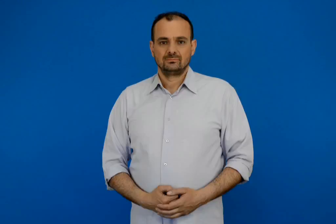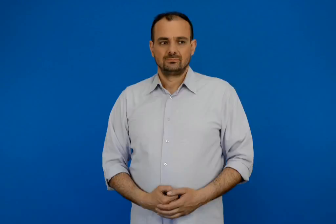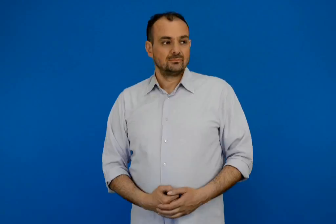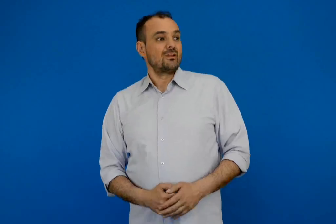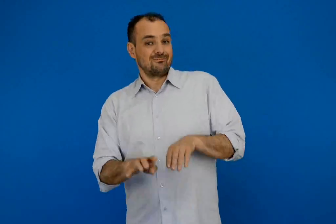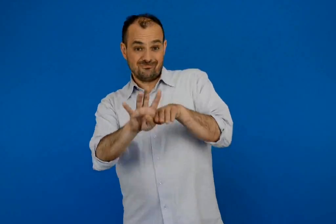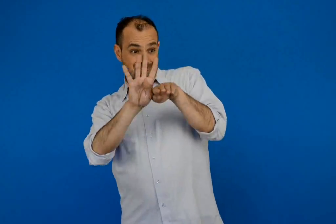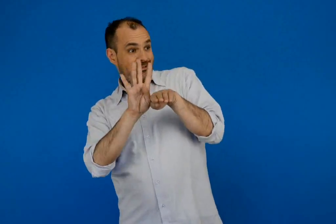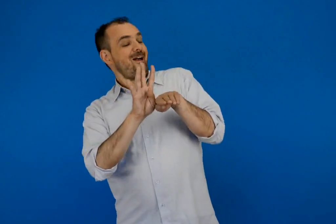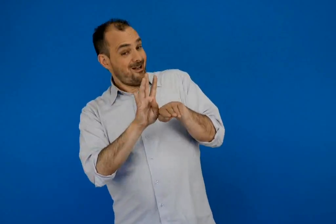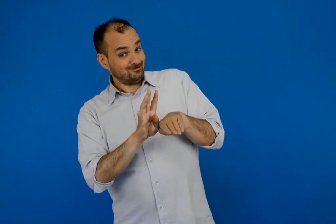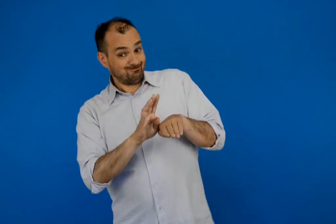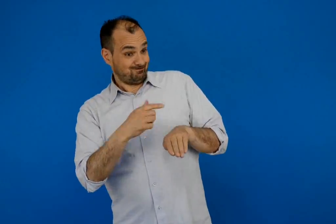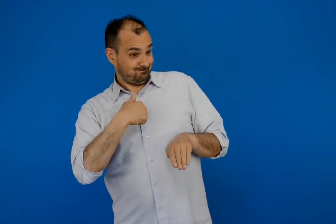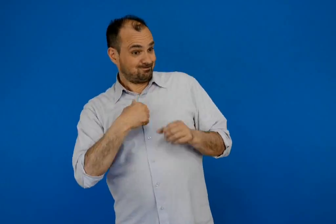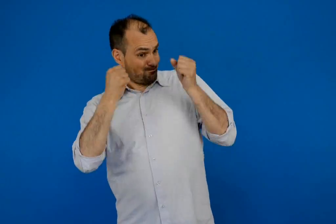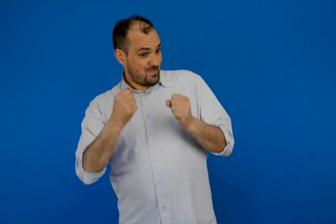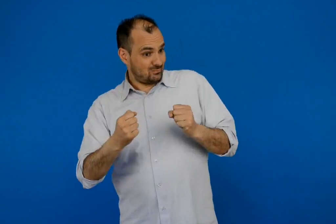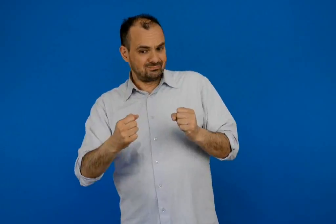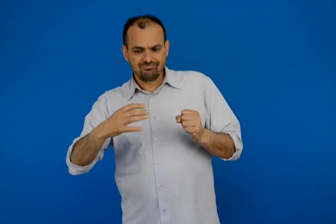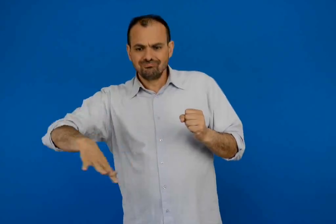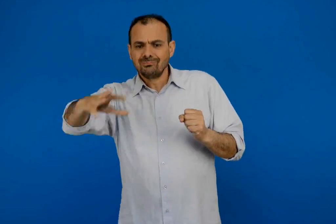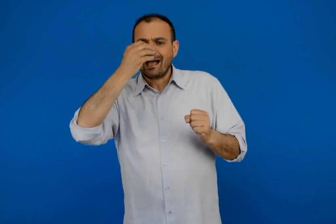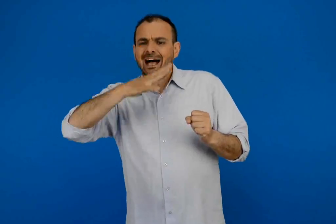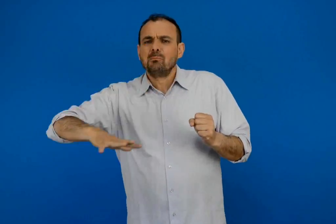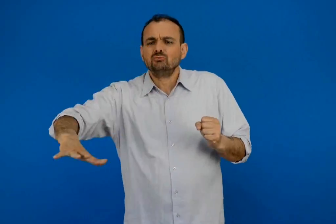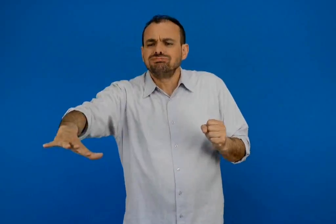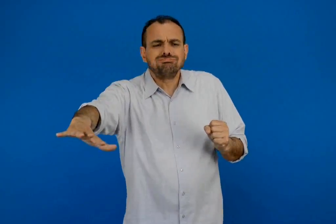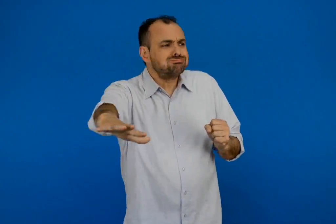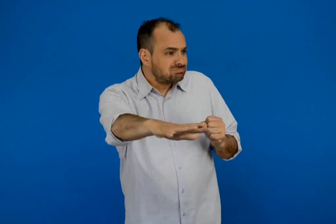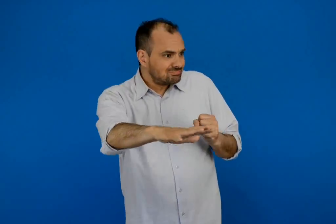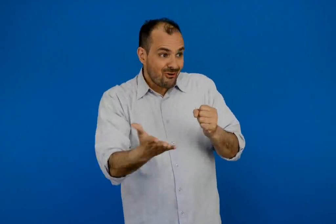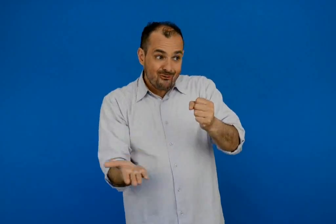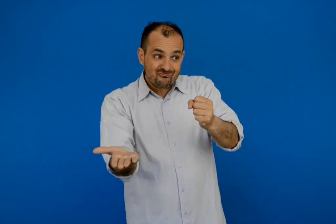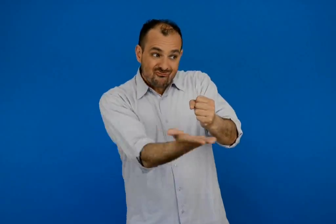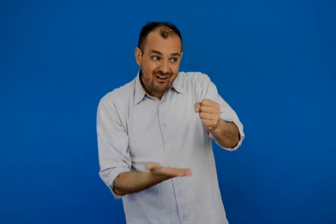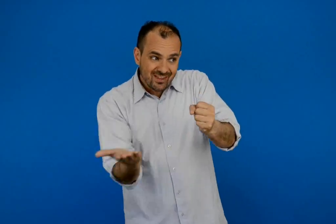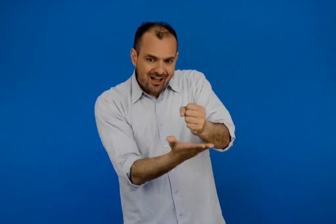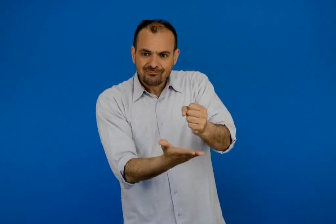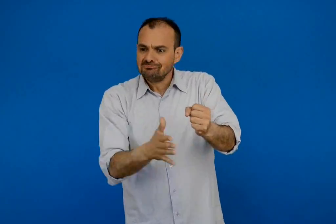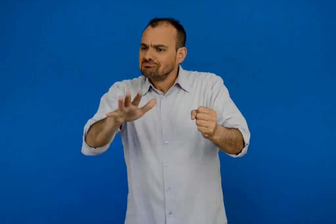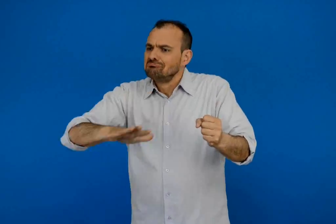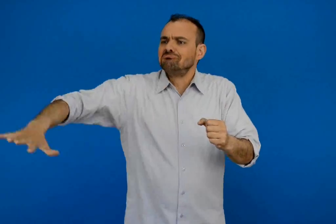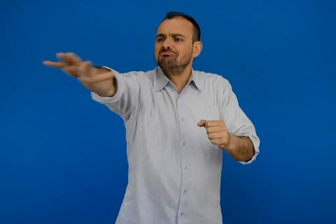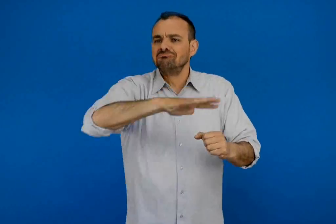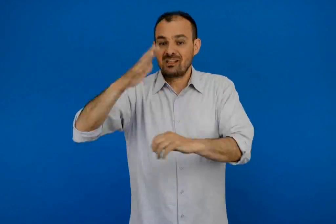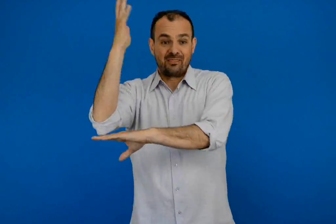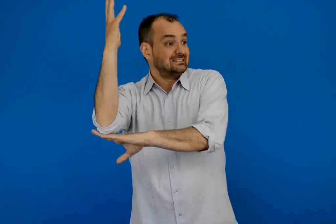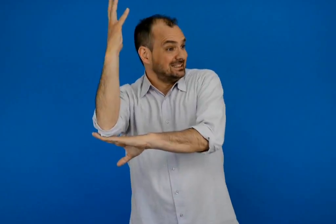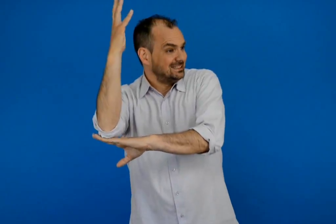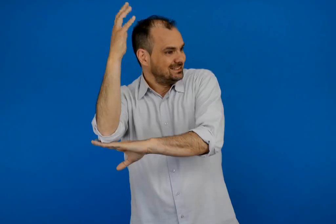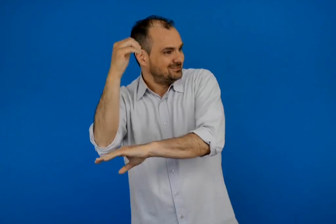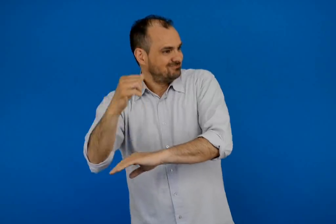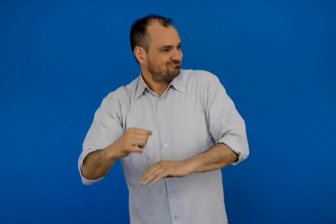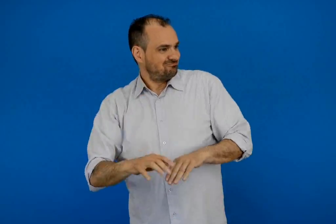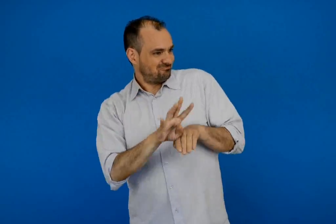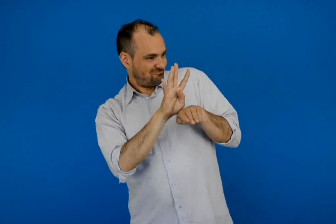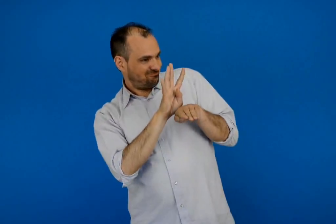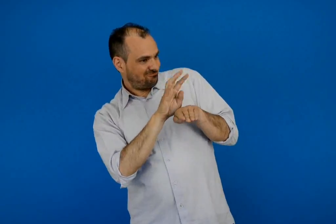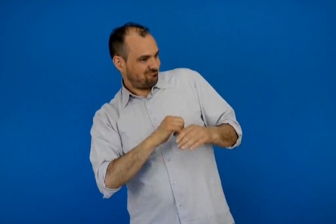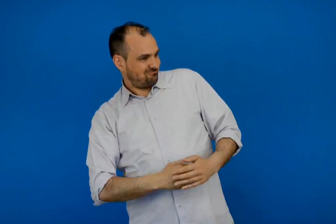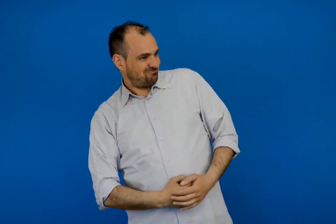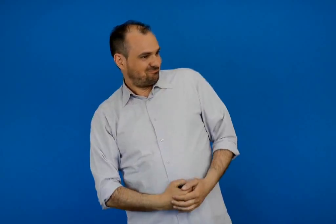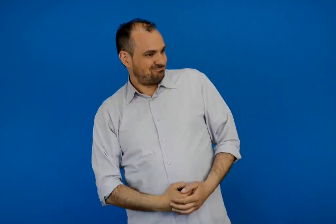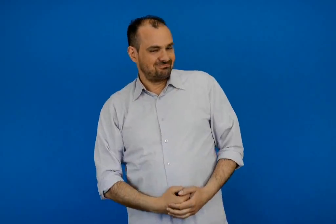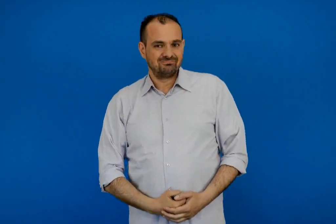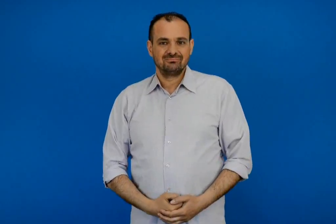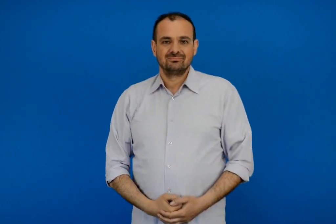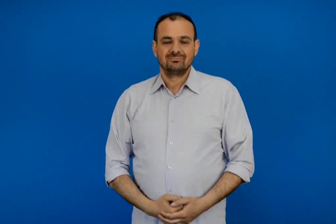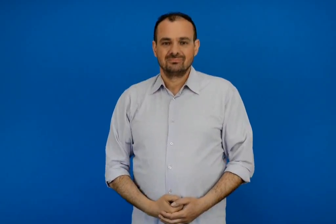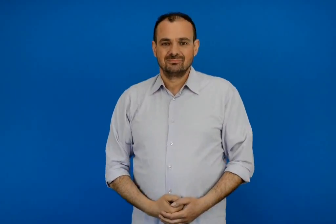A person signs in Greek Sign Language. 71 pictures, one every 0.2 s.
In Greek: κύριος αγκάθης μένω στους κήπους στα χωράφια και τα δάση
